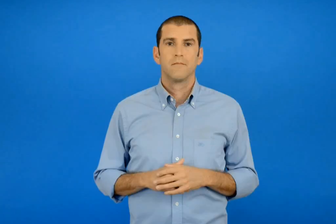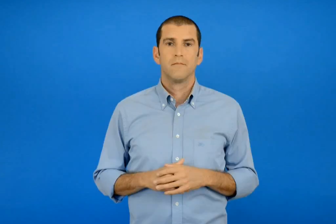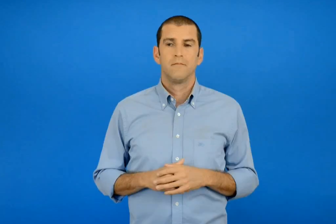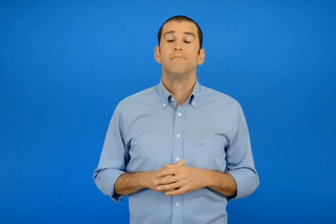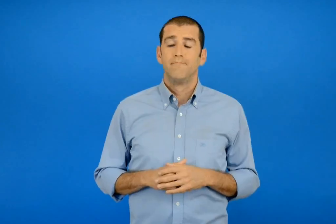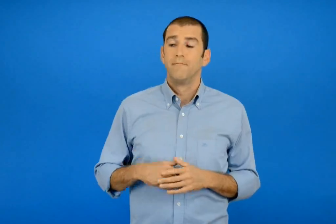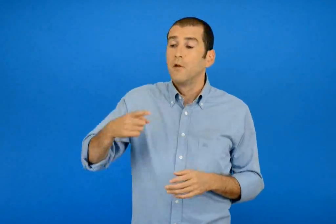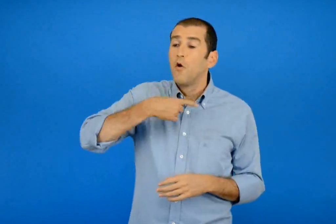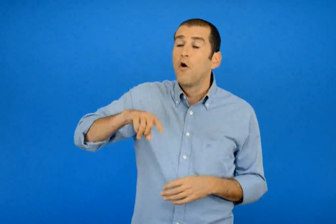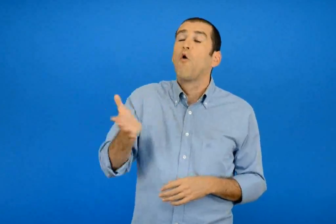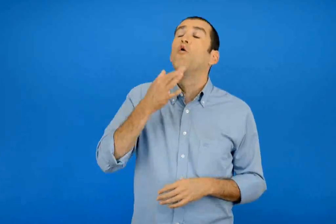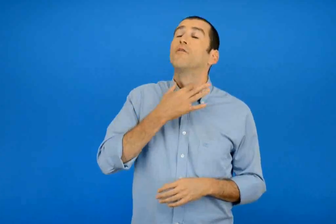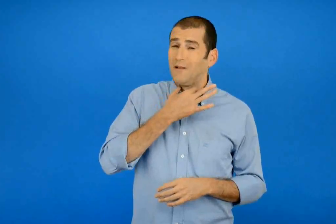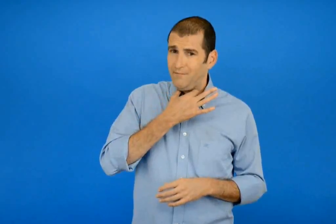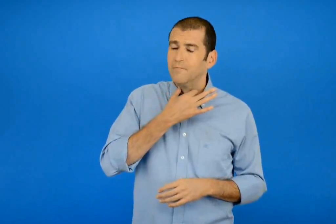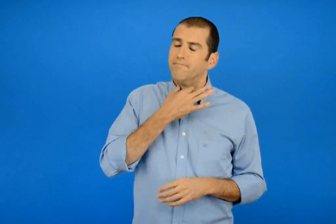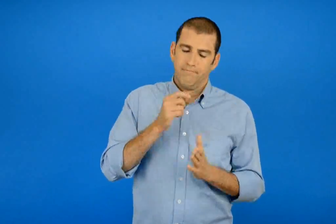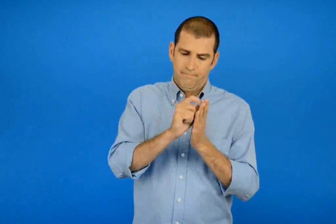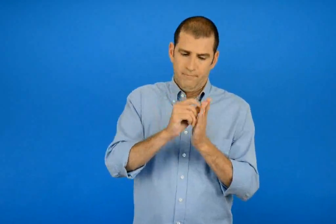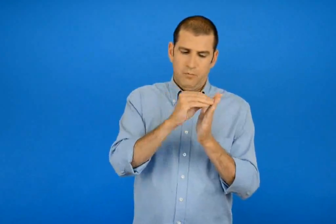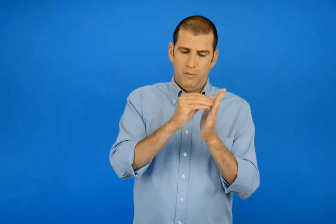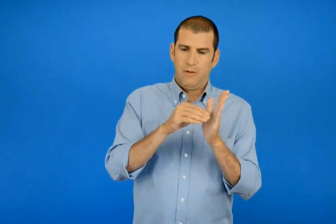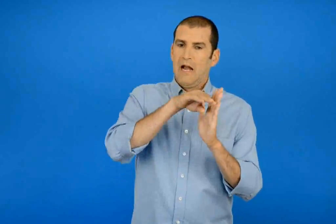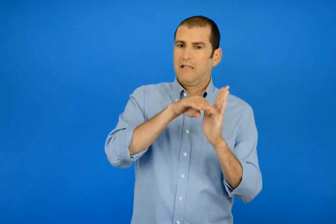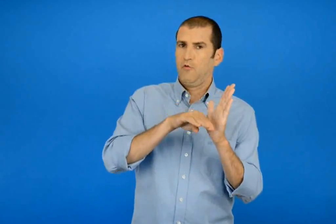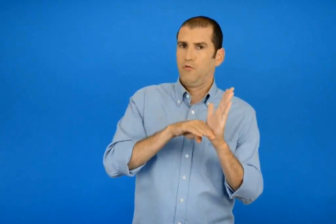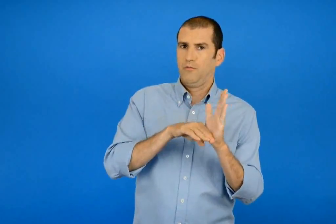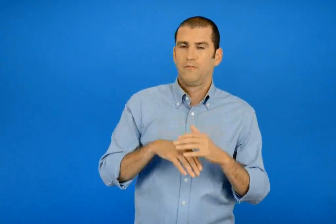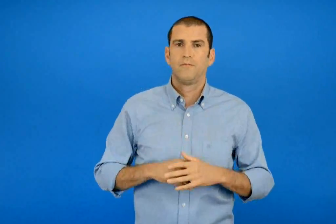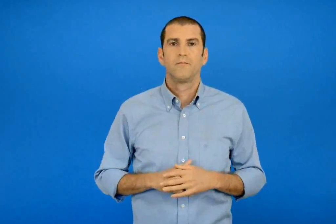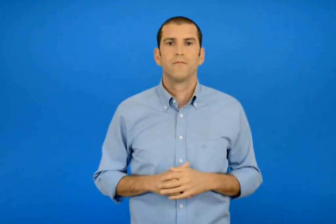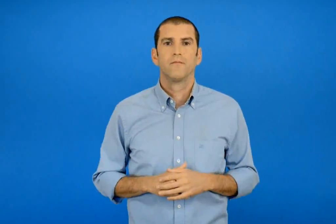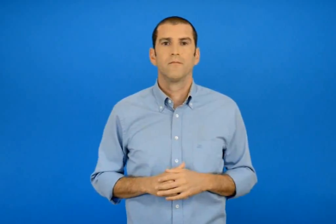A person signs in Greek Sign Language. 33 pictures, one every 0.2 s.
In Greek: ας κάνουμε τότε έναν κατάλογο με οτιδήποτε θα χρειαστούμε
